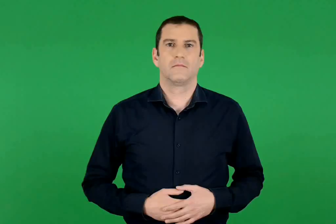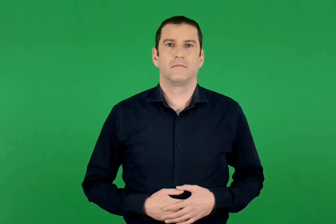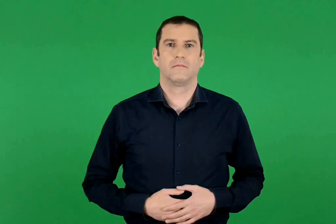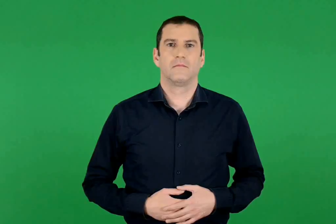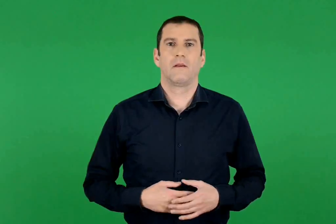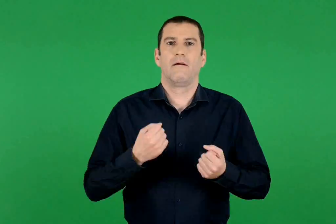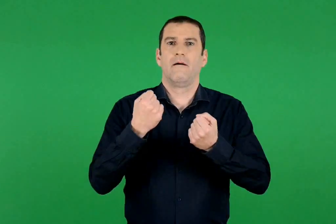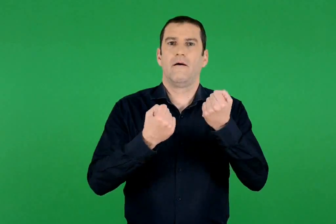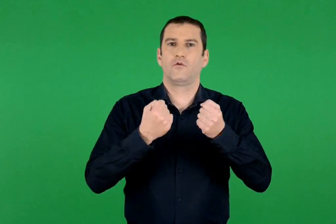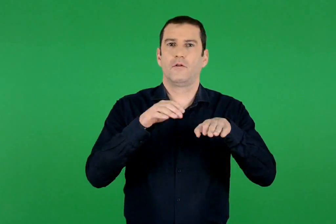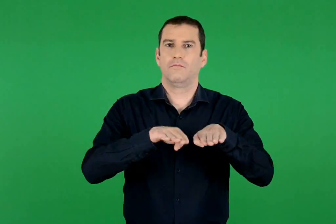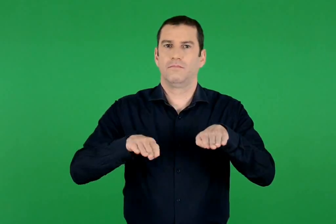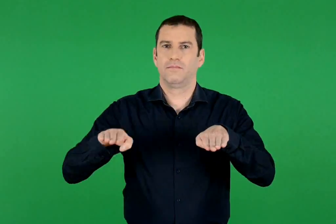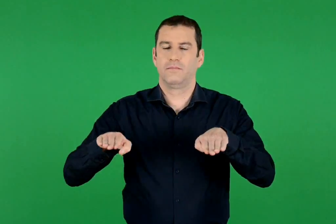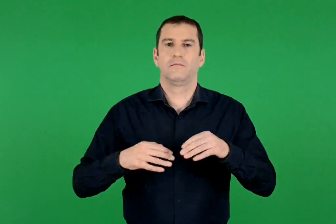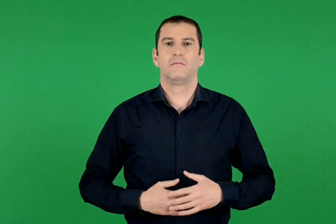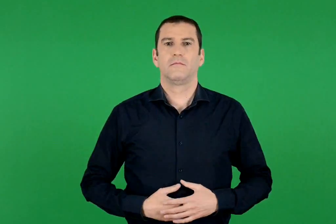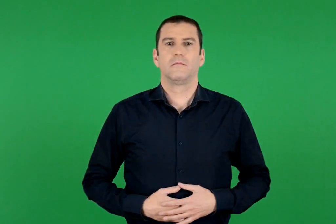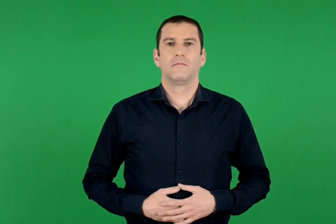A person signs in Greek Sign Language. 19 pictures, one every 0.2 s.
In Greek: αυτοκίνητα
